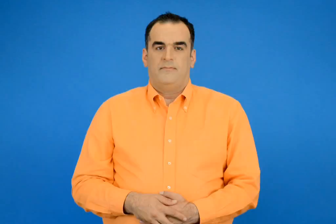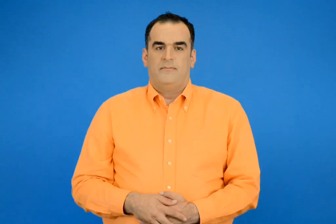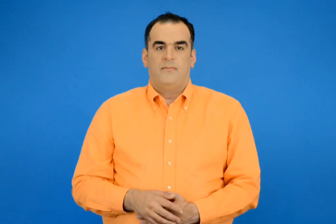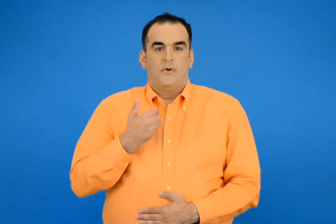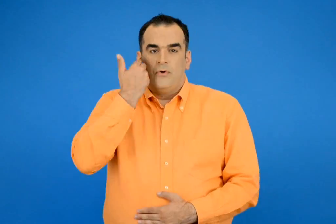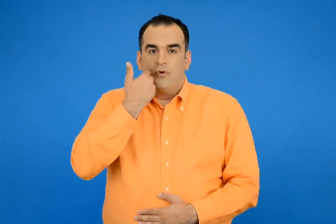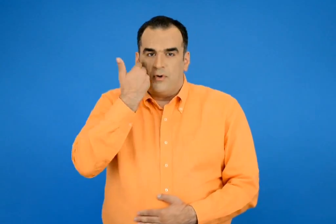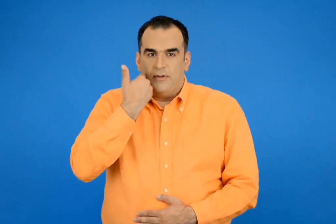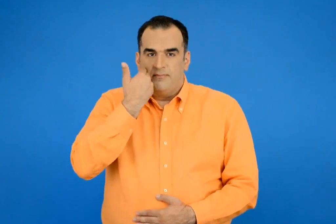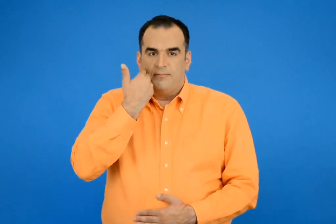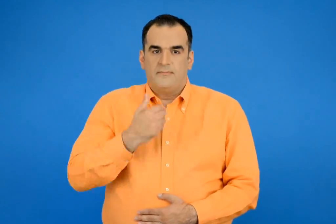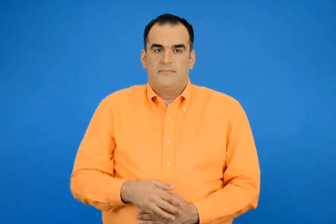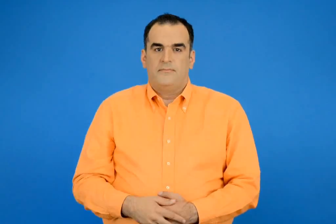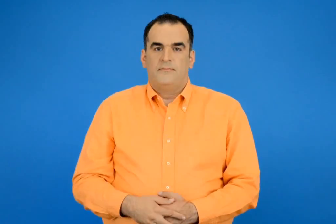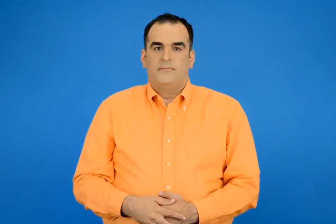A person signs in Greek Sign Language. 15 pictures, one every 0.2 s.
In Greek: κόκκινα
